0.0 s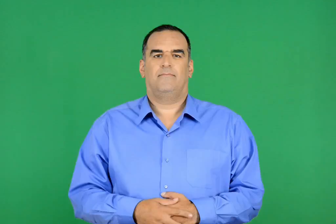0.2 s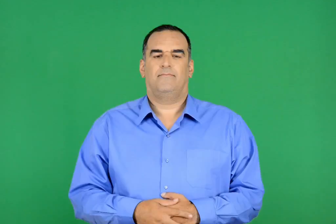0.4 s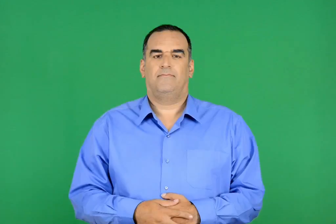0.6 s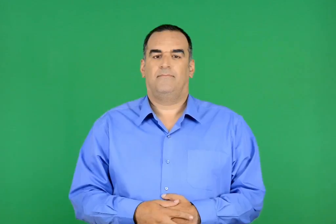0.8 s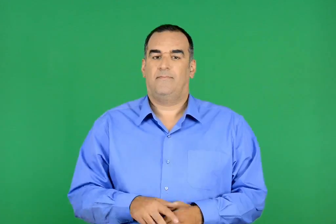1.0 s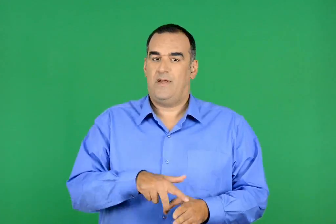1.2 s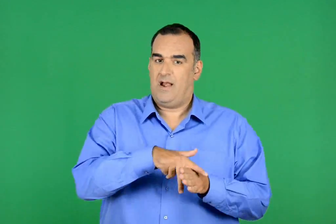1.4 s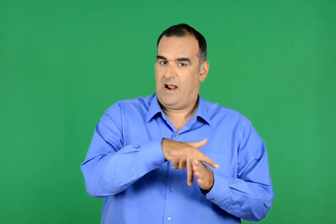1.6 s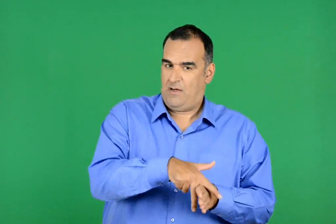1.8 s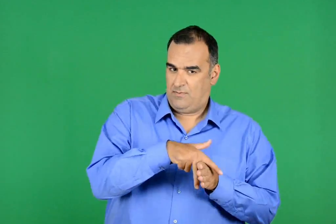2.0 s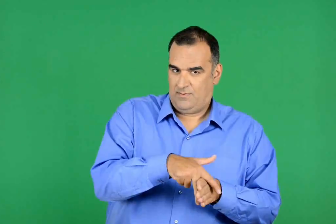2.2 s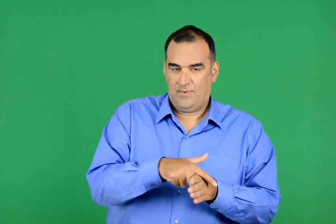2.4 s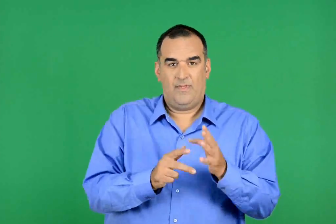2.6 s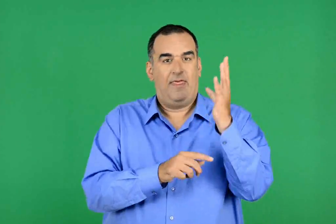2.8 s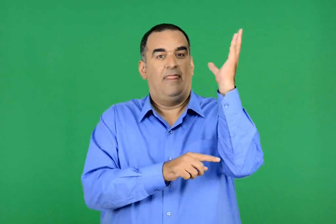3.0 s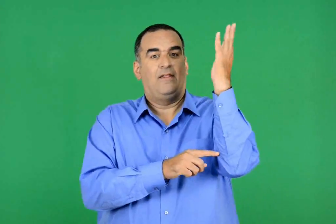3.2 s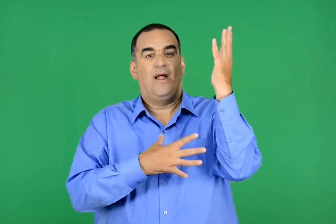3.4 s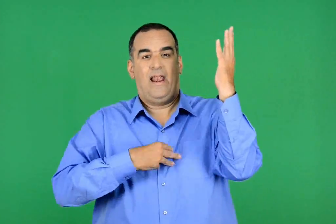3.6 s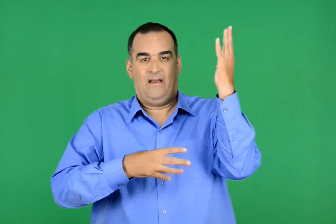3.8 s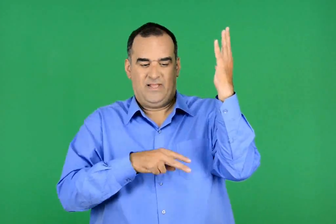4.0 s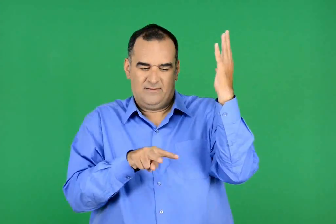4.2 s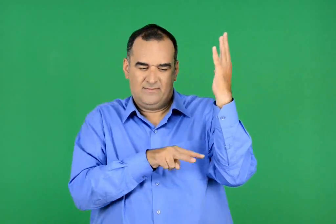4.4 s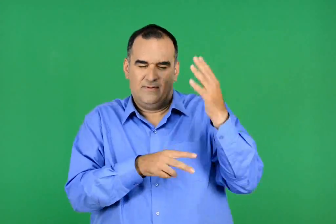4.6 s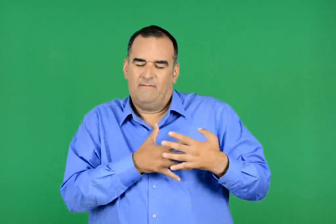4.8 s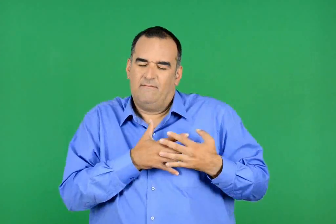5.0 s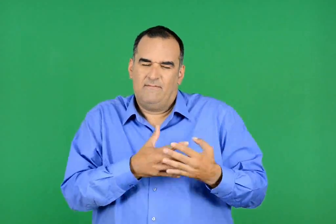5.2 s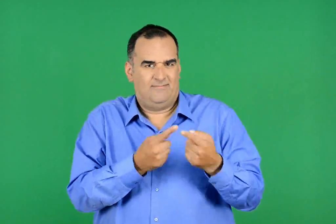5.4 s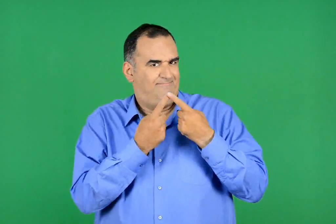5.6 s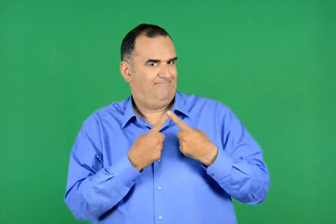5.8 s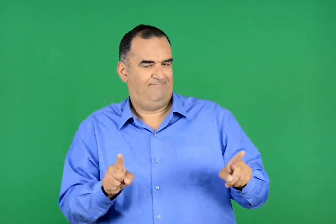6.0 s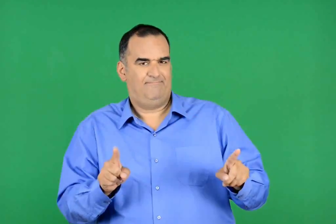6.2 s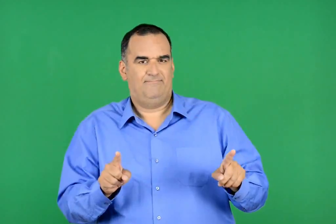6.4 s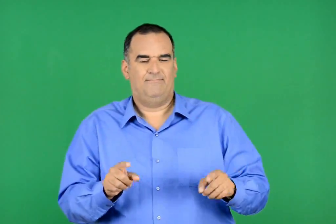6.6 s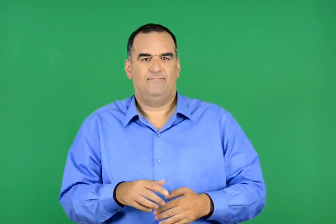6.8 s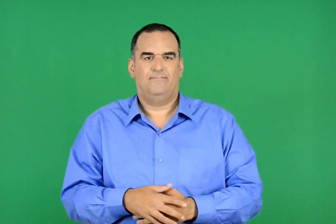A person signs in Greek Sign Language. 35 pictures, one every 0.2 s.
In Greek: η παράξενη αγάπη του αλόγου και της λεύκας
